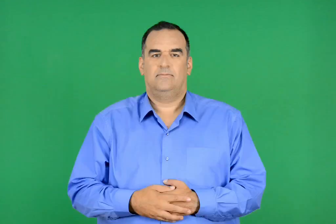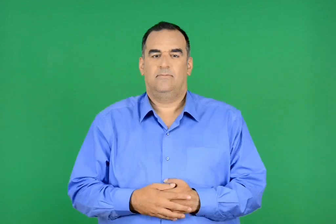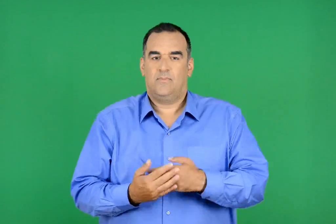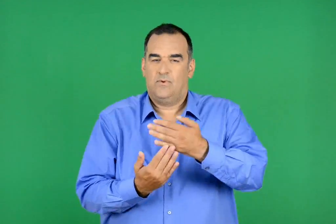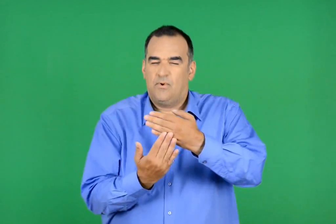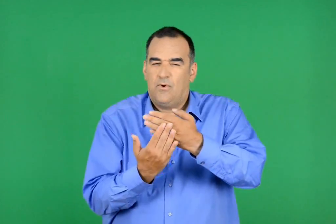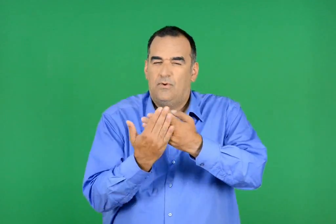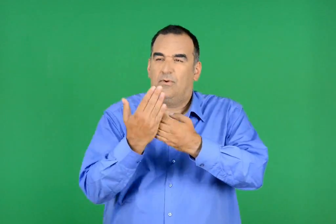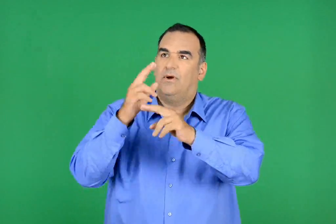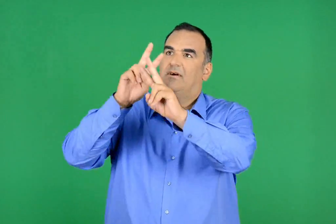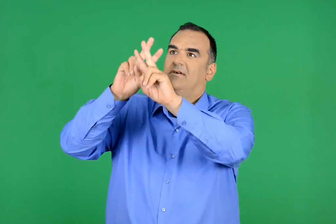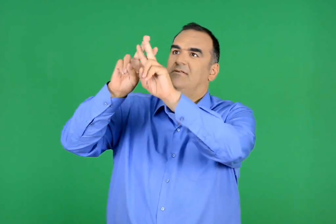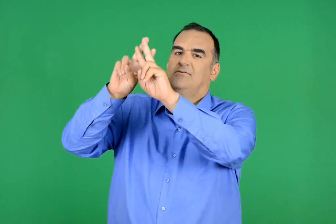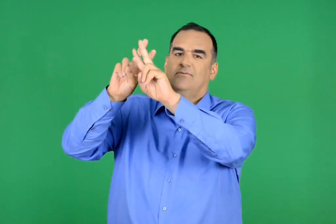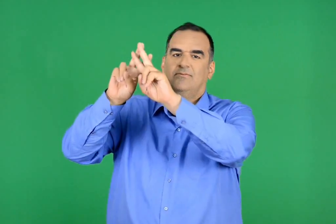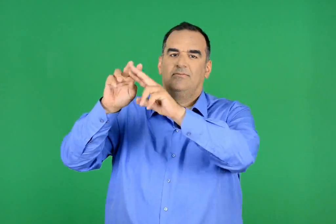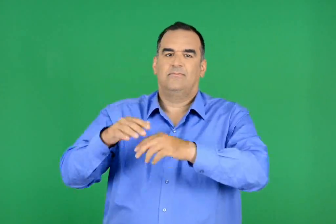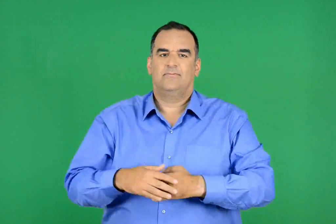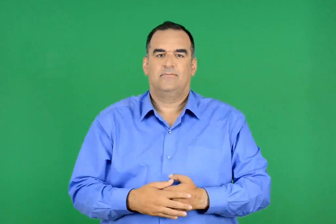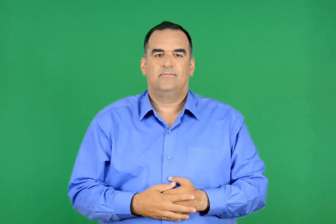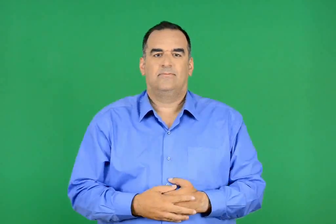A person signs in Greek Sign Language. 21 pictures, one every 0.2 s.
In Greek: πρωινό άστρο
